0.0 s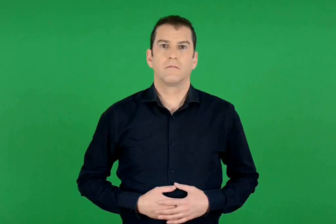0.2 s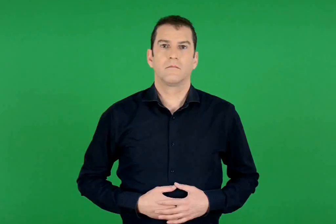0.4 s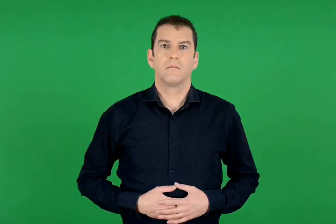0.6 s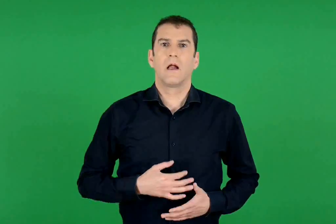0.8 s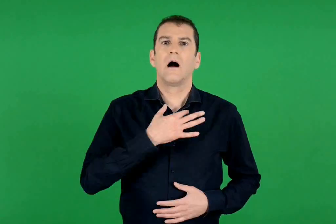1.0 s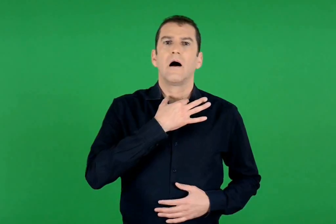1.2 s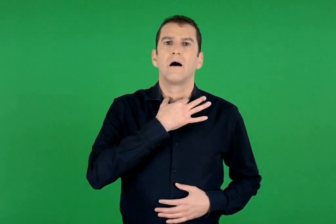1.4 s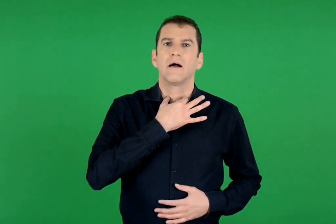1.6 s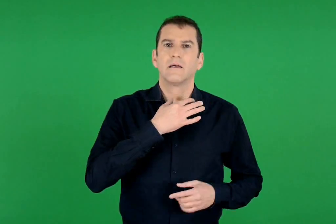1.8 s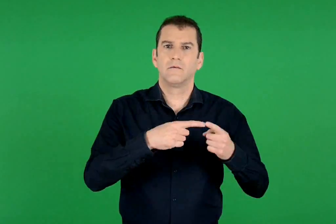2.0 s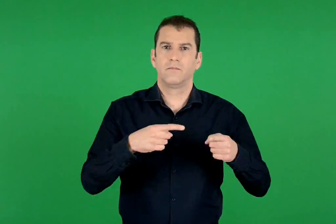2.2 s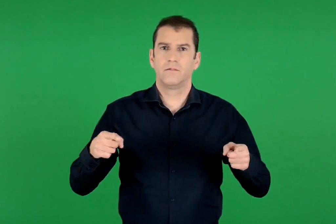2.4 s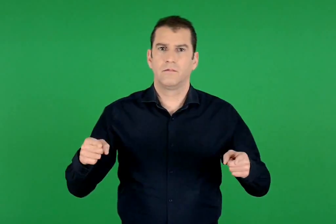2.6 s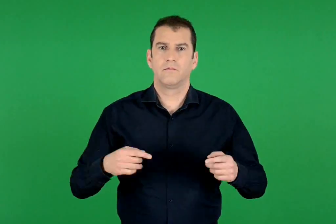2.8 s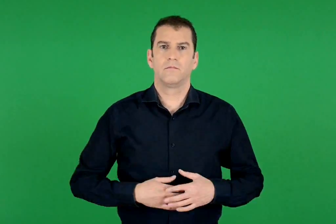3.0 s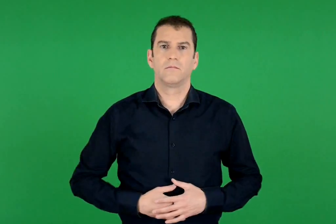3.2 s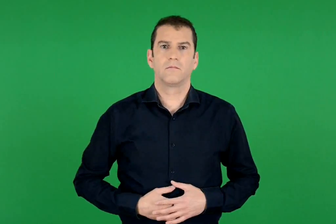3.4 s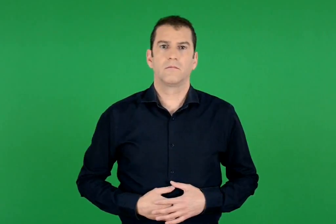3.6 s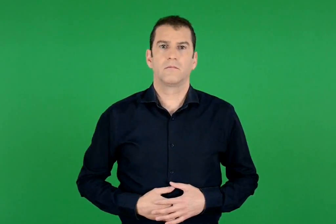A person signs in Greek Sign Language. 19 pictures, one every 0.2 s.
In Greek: ανάγκες
